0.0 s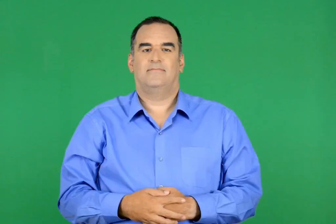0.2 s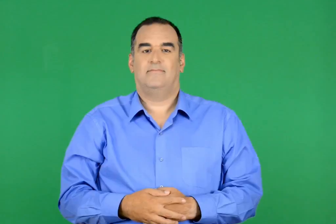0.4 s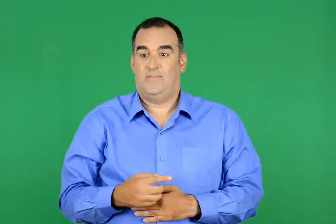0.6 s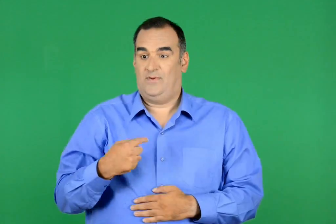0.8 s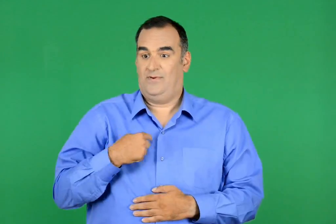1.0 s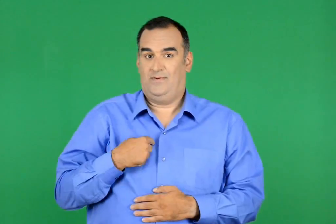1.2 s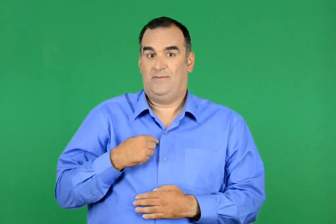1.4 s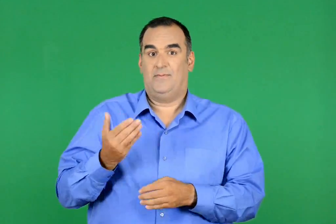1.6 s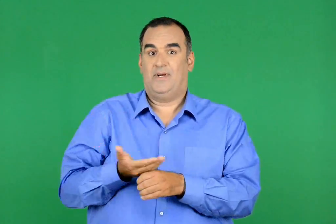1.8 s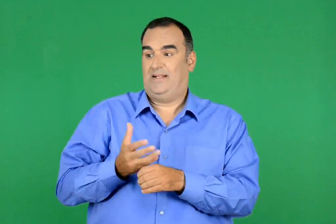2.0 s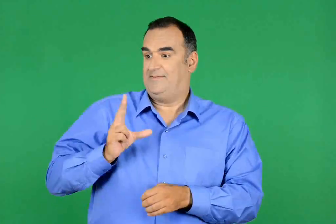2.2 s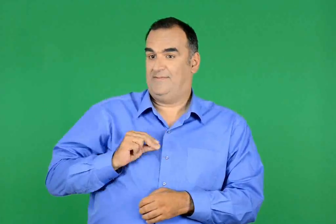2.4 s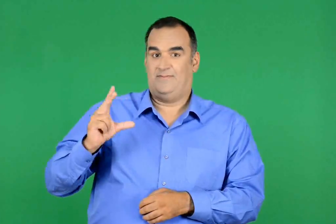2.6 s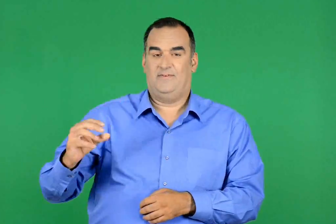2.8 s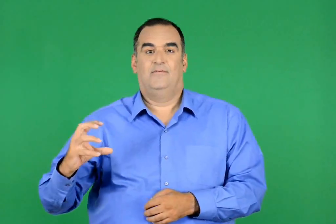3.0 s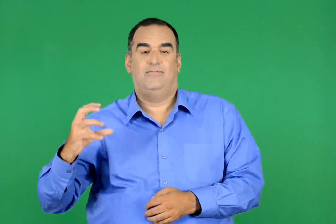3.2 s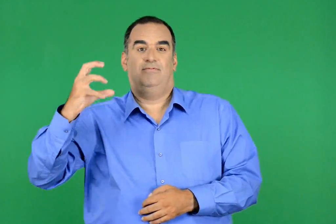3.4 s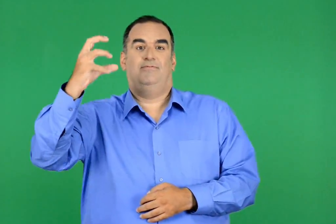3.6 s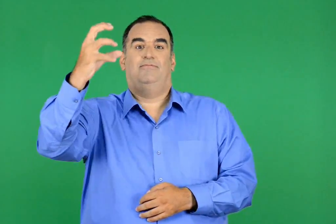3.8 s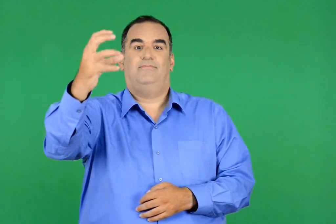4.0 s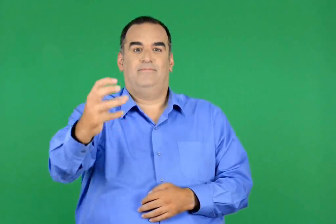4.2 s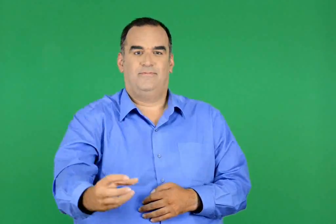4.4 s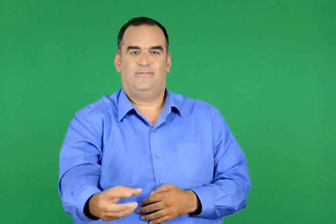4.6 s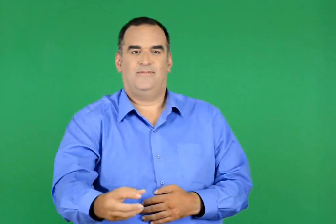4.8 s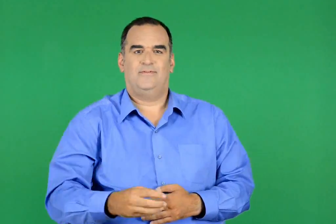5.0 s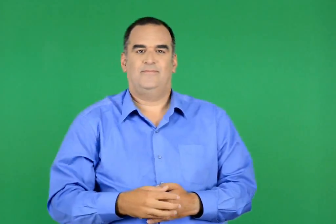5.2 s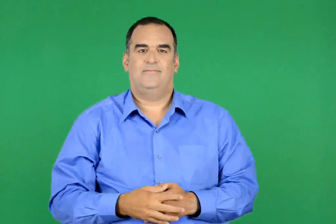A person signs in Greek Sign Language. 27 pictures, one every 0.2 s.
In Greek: πετάω σαν πατάτα
